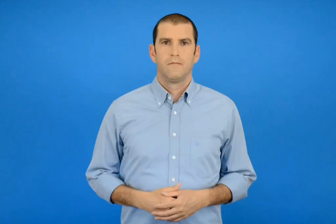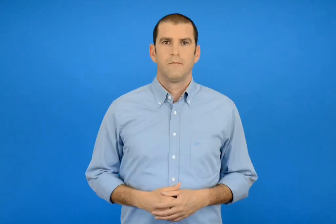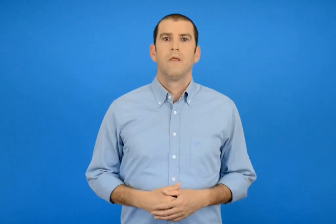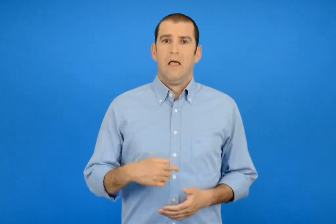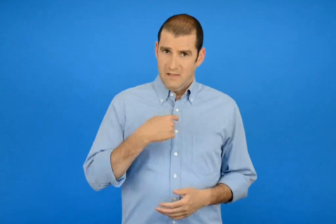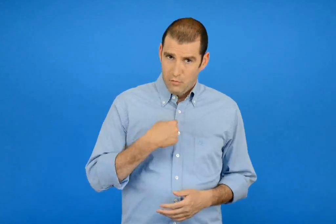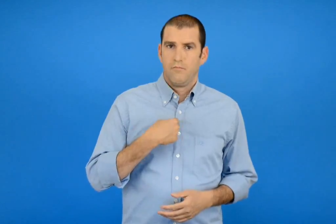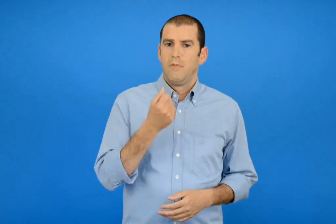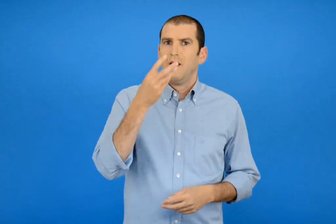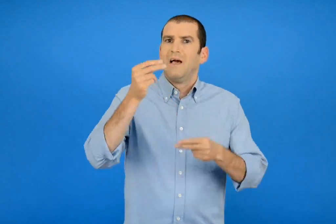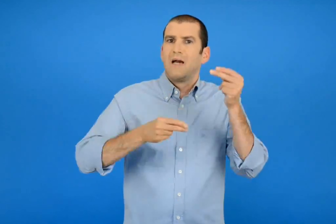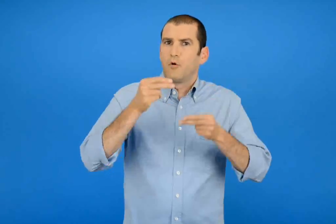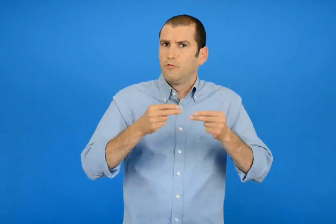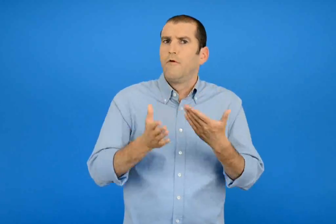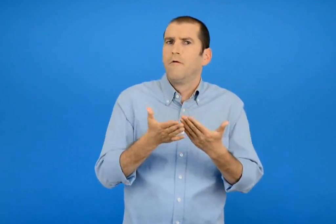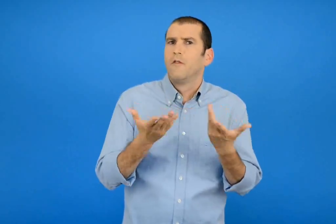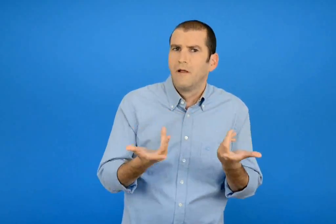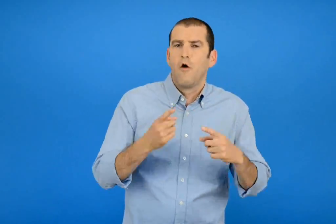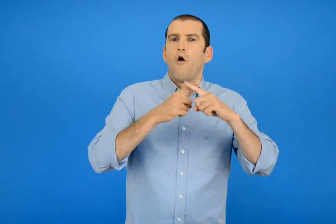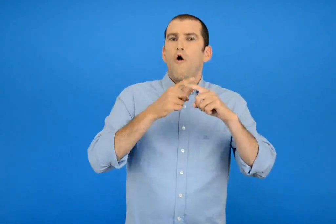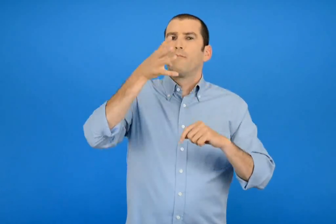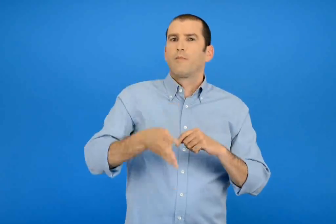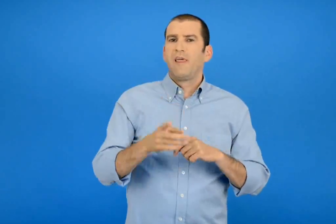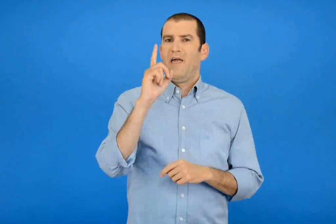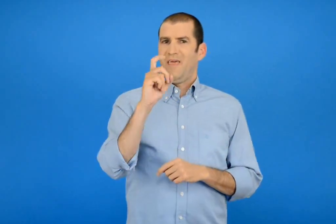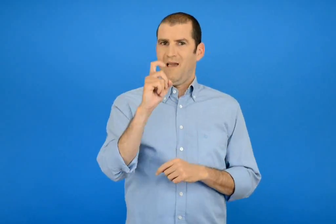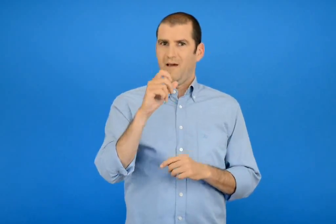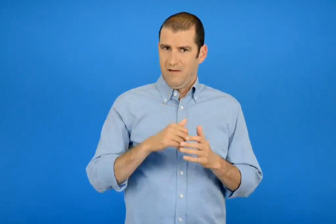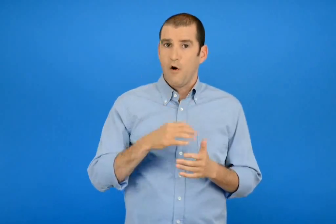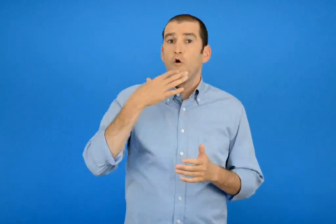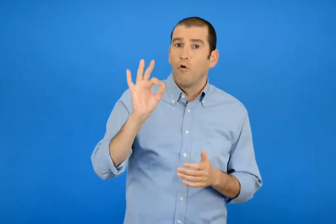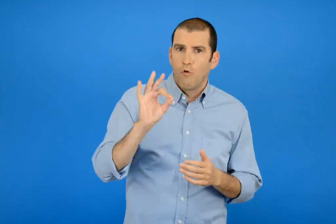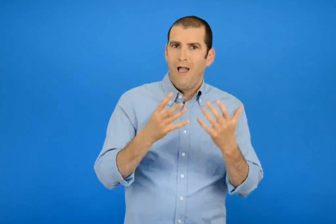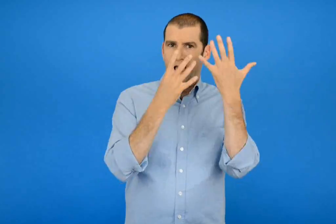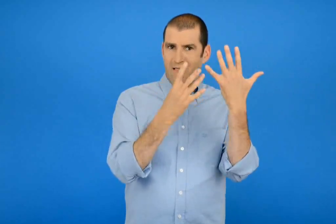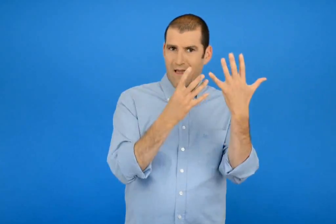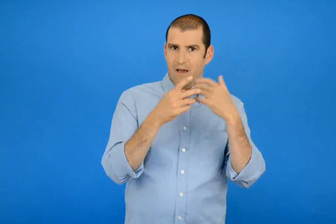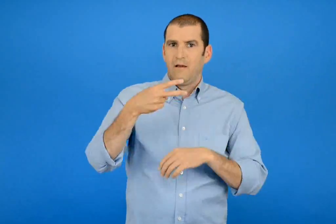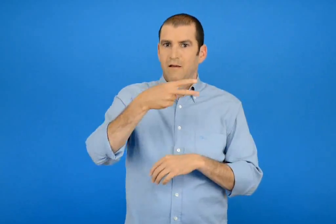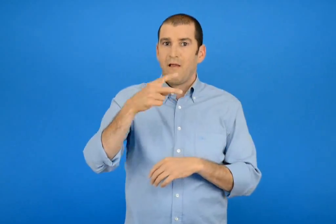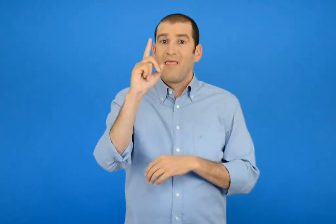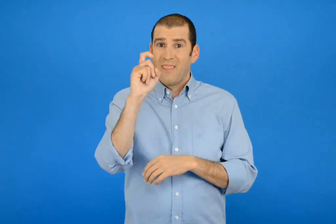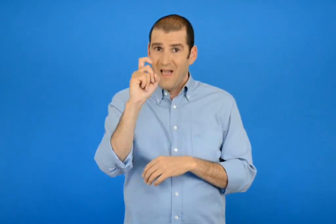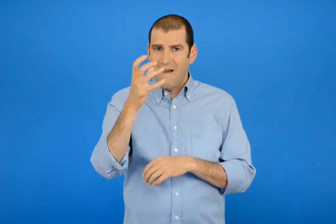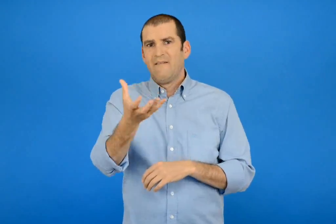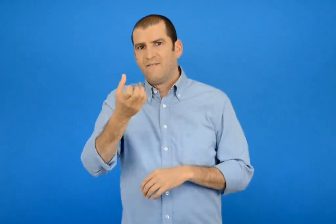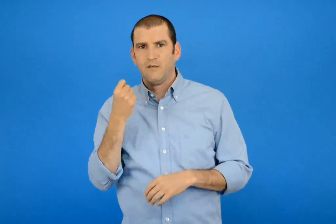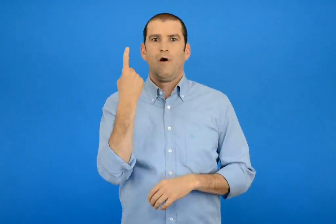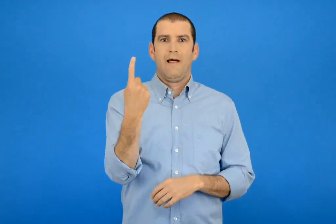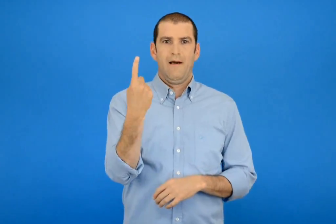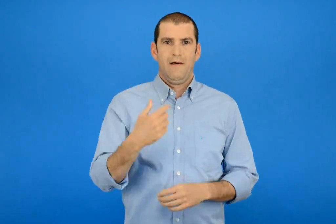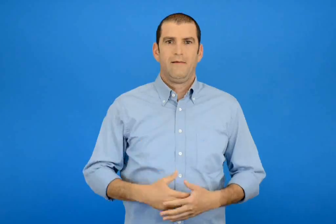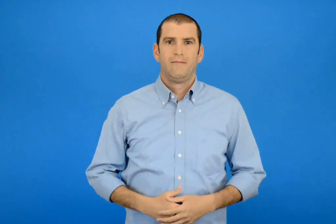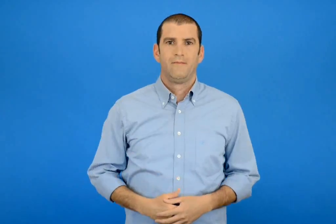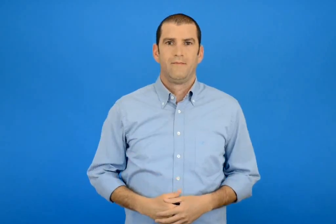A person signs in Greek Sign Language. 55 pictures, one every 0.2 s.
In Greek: κι εγώ θα υπολογίσω άλλα με τη βοήθεια της προπαίδειας του 10 γιατι 9 = 10 – 1
